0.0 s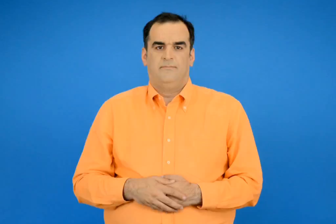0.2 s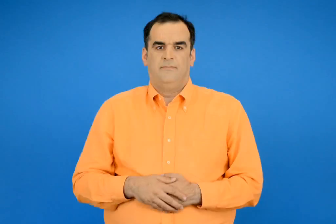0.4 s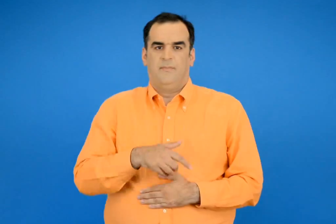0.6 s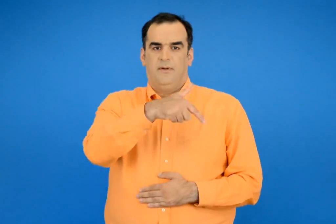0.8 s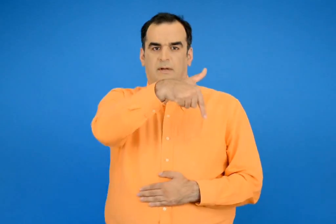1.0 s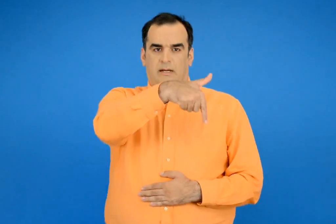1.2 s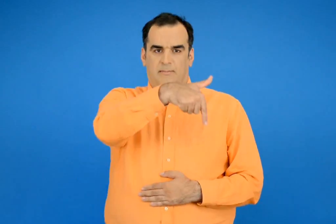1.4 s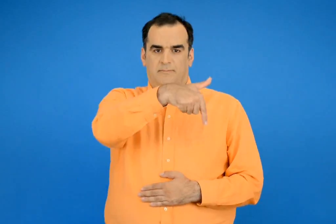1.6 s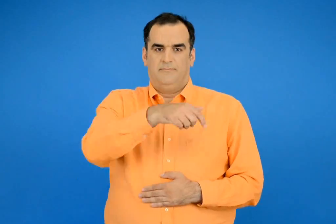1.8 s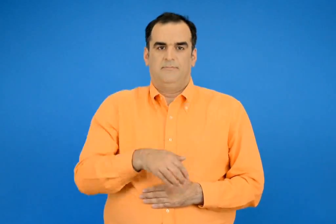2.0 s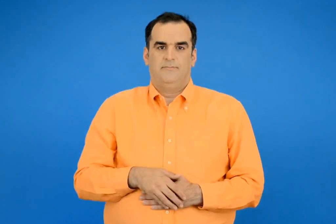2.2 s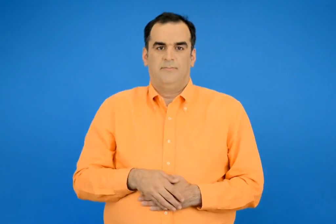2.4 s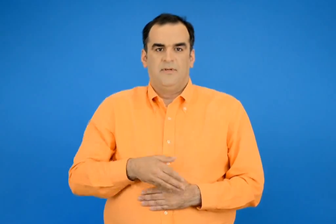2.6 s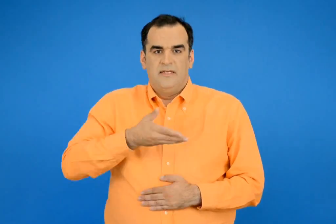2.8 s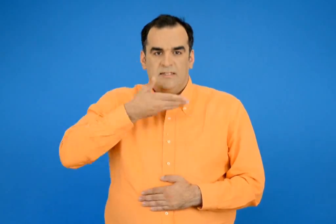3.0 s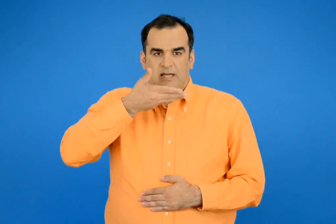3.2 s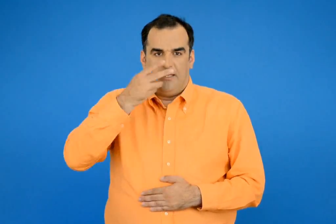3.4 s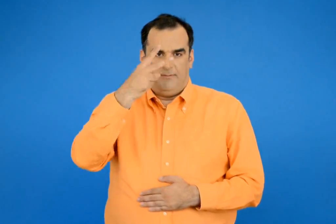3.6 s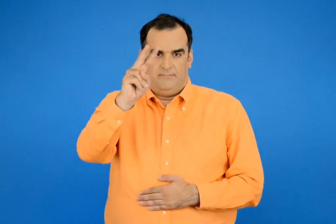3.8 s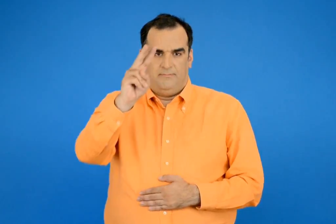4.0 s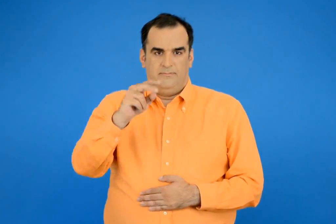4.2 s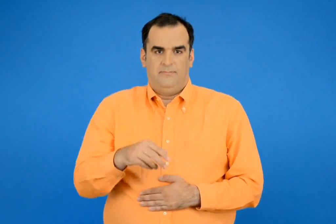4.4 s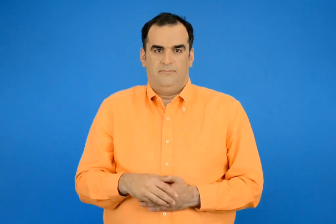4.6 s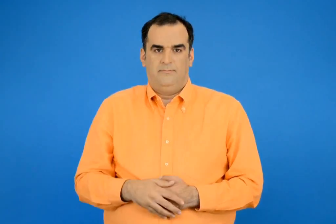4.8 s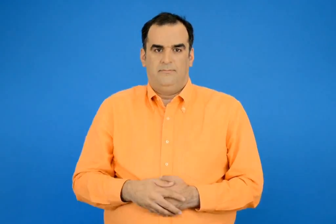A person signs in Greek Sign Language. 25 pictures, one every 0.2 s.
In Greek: γ τσεχίας
